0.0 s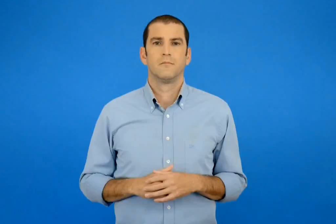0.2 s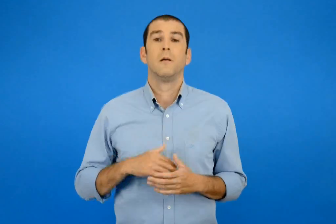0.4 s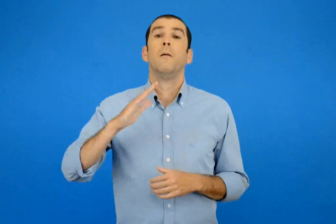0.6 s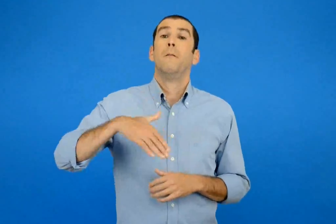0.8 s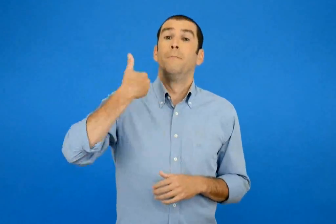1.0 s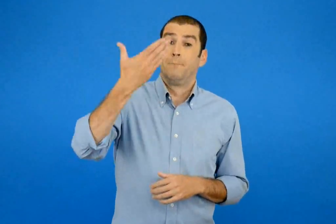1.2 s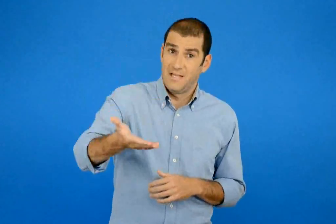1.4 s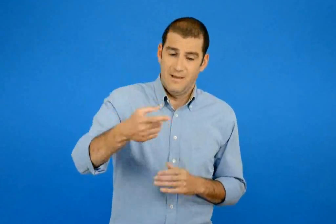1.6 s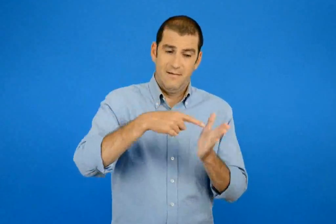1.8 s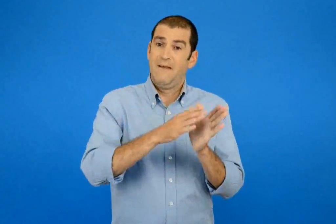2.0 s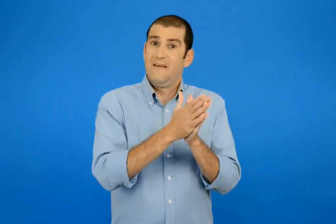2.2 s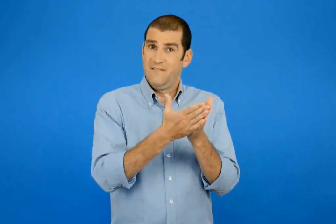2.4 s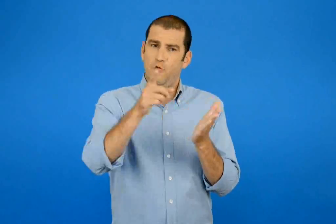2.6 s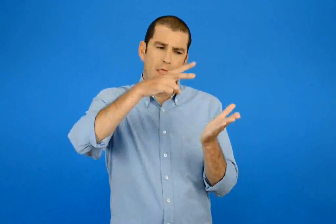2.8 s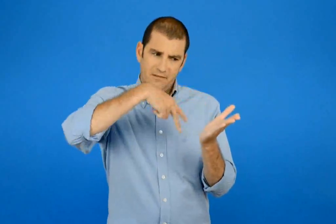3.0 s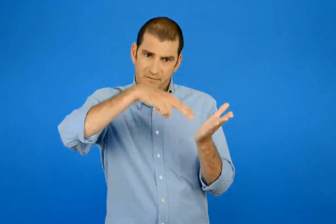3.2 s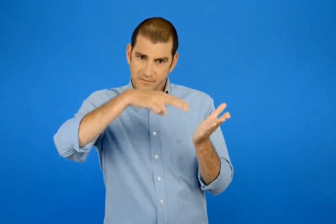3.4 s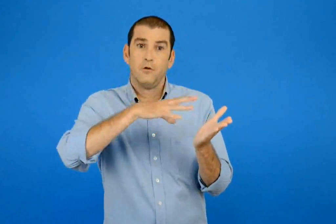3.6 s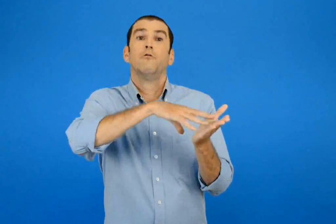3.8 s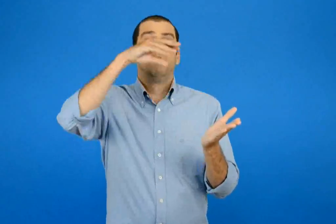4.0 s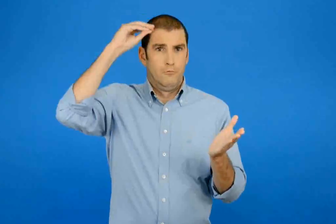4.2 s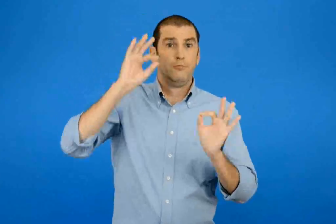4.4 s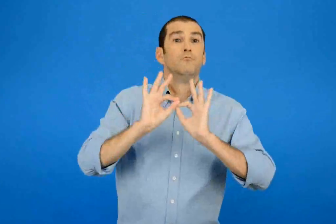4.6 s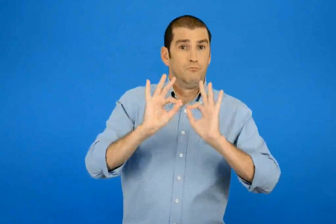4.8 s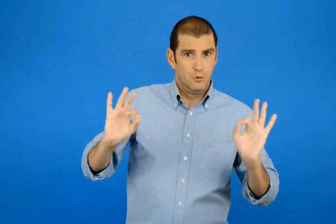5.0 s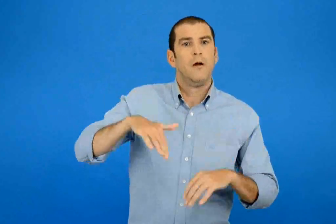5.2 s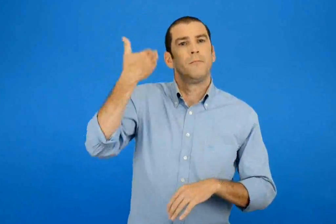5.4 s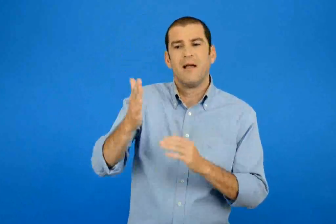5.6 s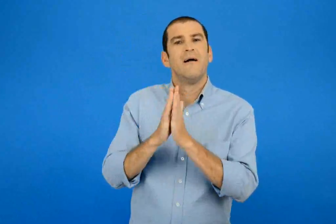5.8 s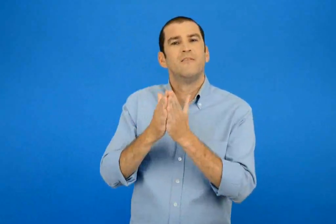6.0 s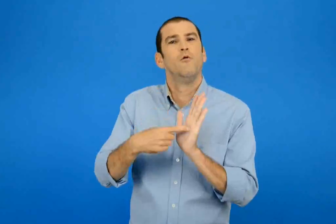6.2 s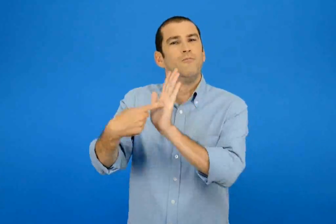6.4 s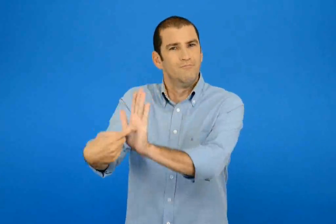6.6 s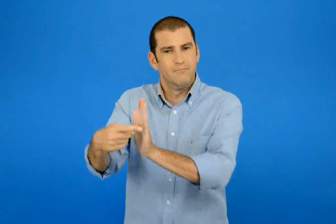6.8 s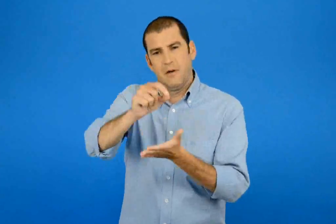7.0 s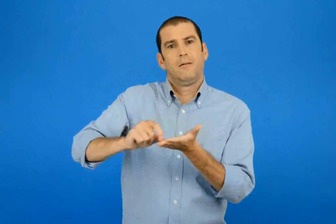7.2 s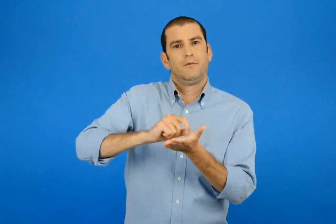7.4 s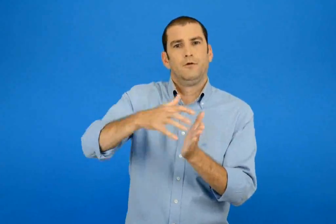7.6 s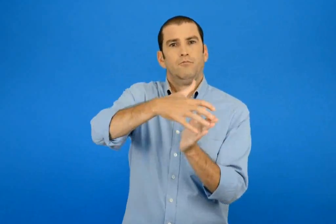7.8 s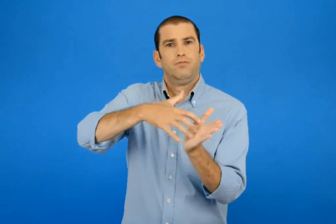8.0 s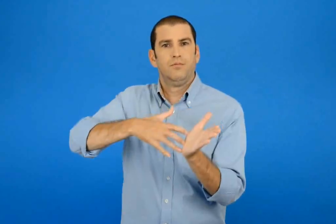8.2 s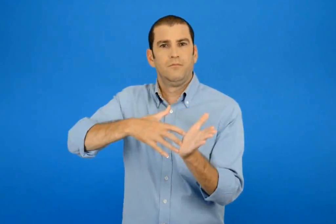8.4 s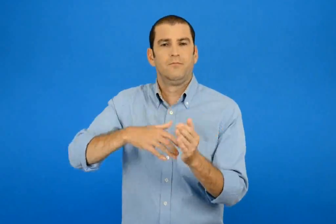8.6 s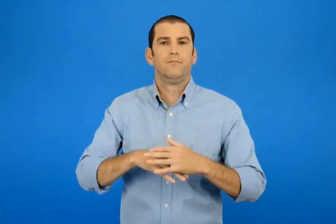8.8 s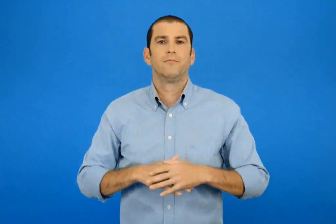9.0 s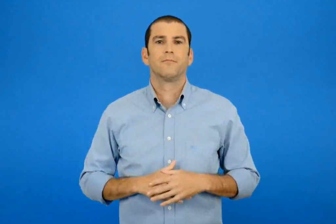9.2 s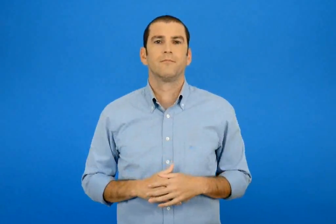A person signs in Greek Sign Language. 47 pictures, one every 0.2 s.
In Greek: έπειτα αφού διαβάσει το βιβλίο ας γράψει μια βιβλιοπαρουσίαση
